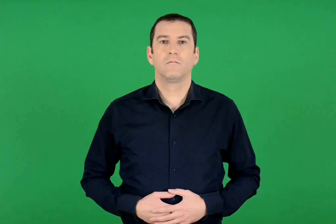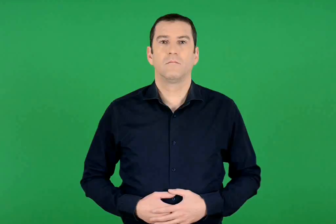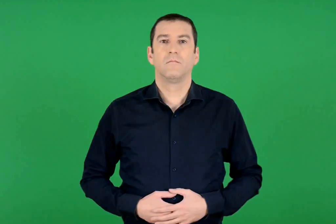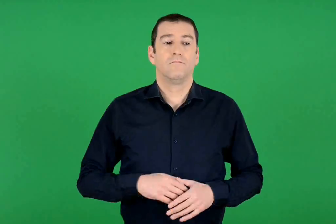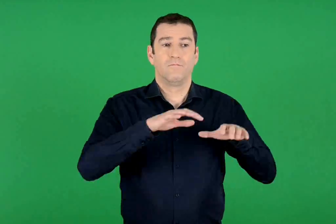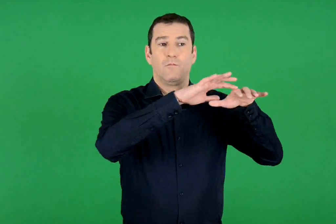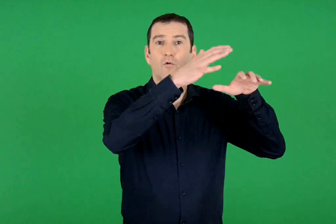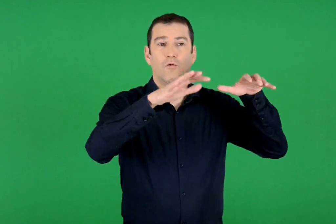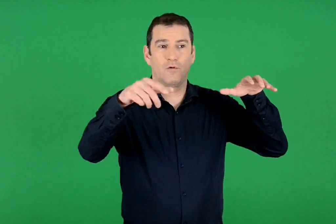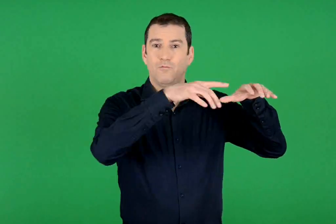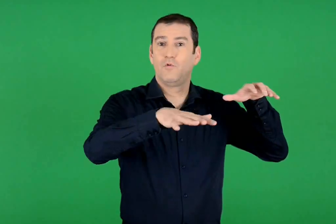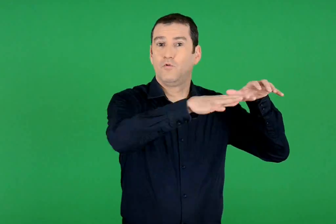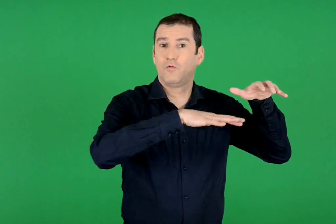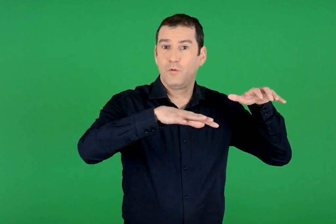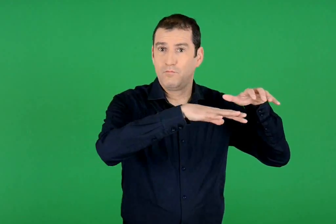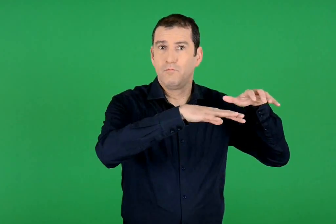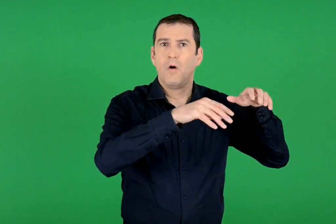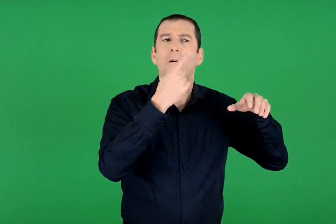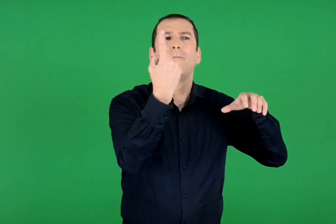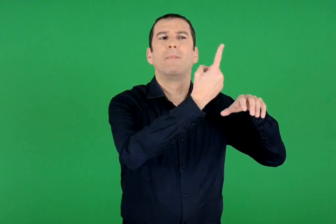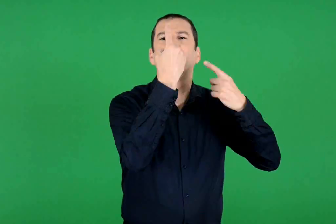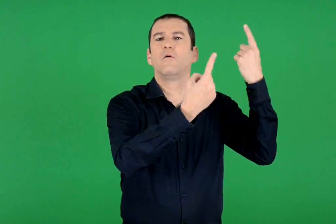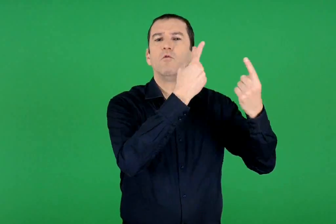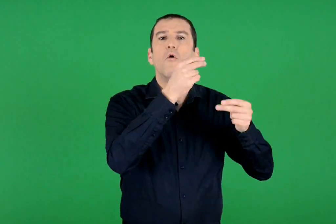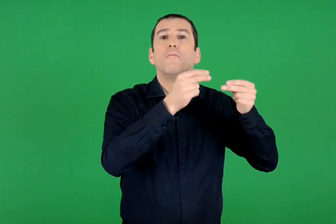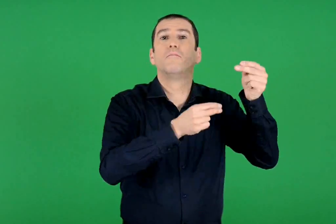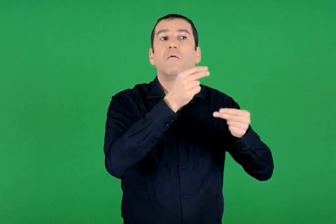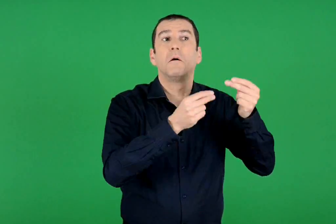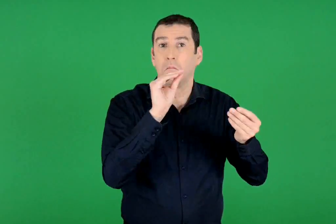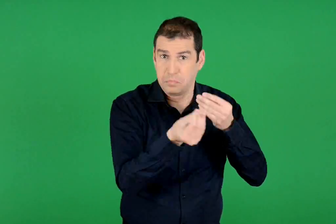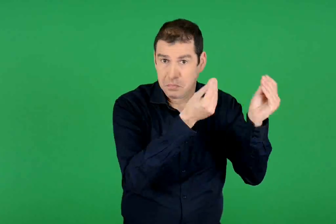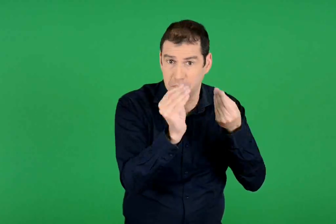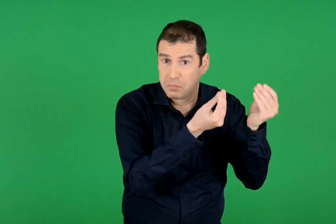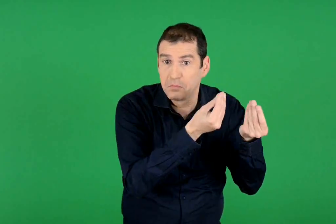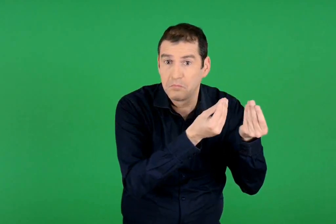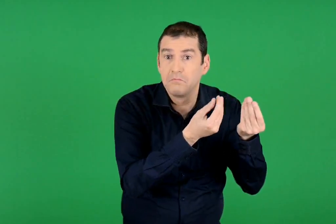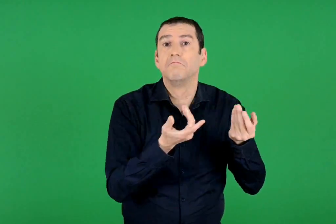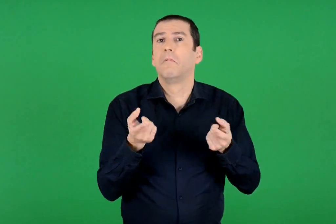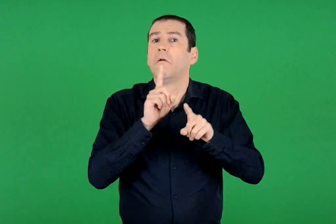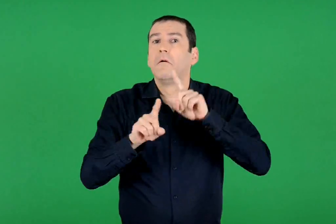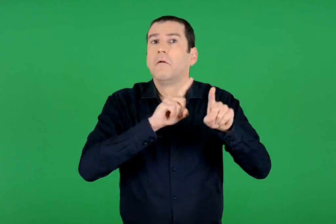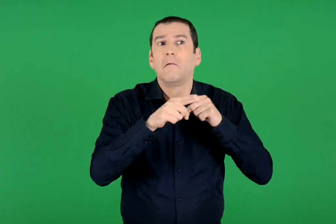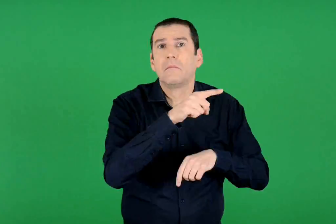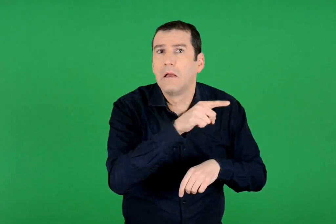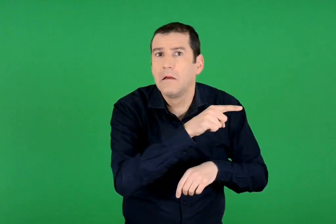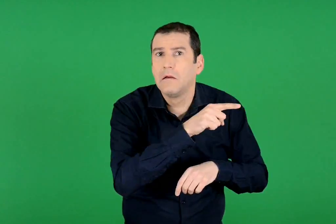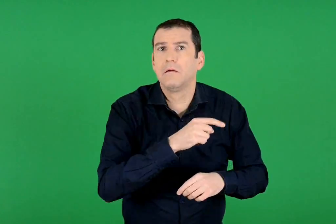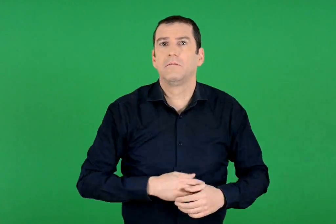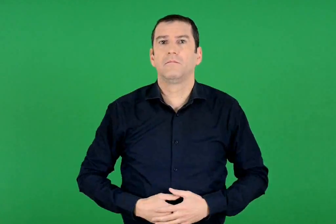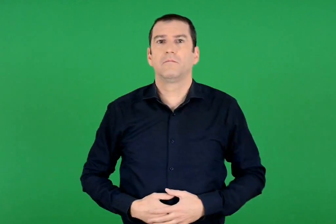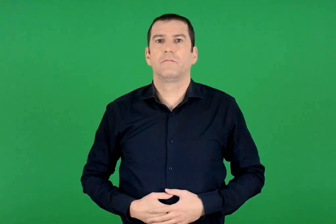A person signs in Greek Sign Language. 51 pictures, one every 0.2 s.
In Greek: μήπως δημιούργησε και προβλήματα στο περιβάλλον του ορεινού τόπου ; ποια να είναι αυτά , άραγε ;
